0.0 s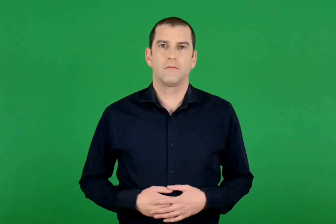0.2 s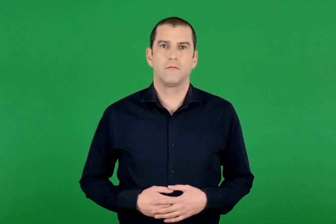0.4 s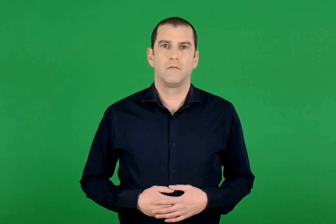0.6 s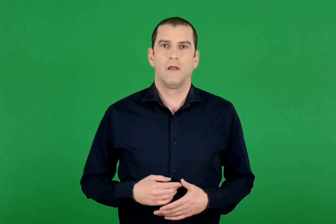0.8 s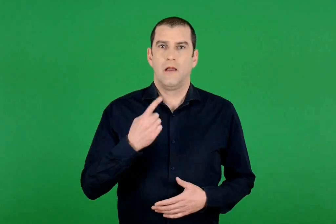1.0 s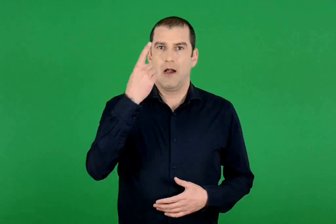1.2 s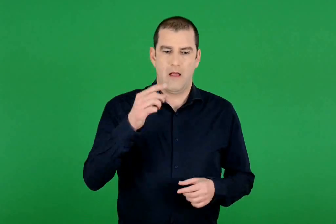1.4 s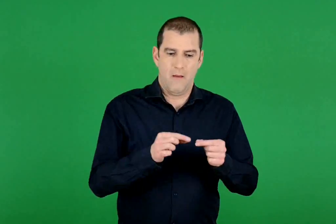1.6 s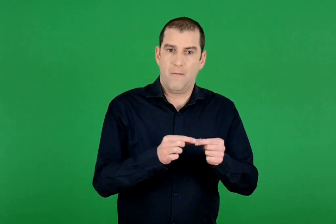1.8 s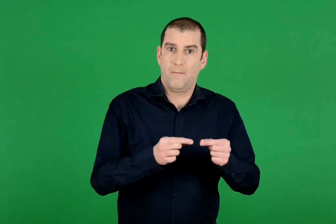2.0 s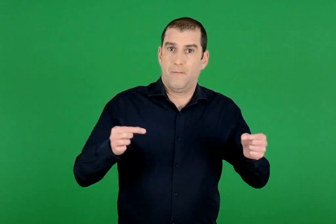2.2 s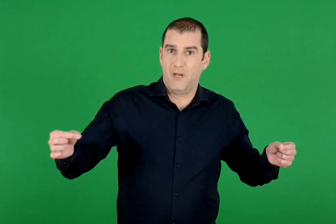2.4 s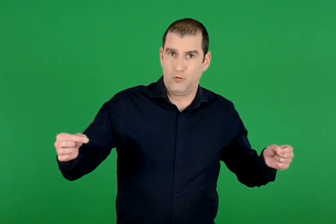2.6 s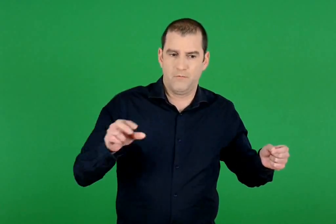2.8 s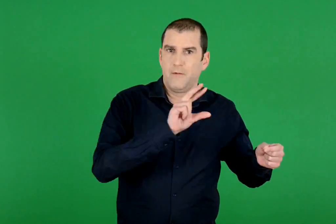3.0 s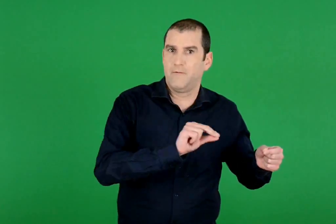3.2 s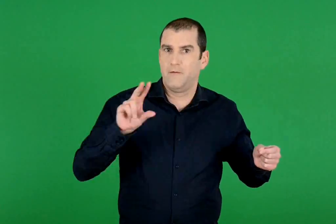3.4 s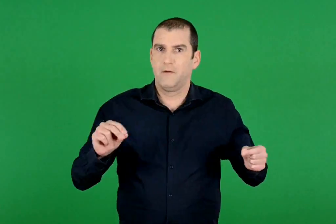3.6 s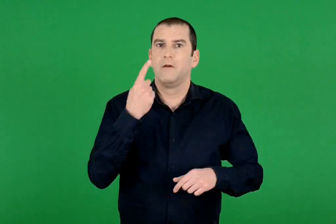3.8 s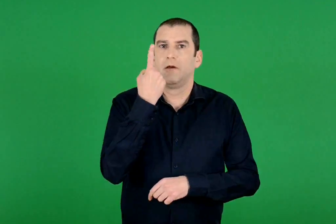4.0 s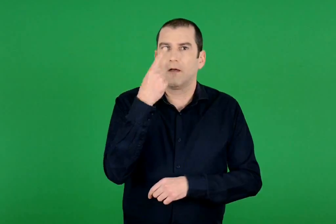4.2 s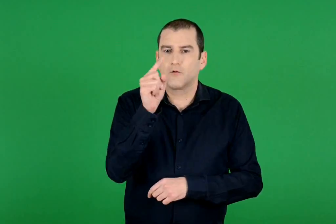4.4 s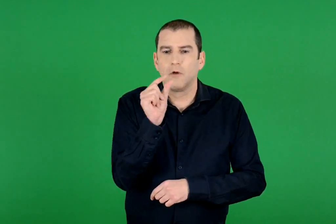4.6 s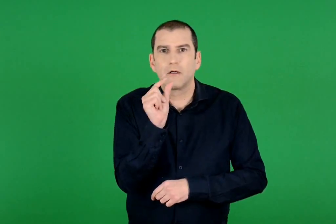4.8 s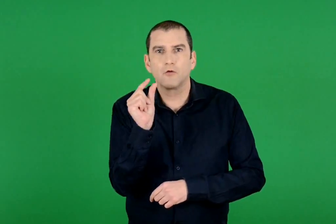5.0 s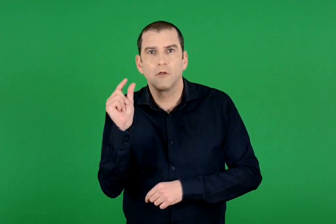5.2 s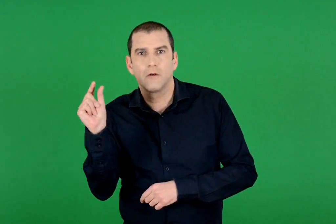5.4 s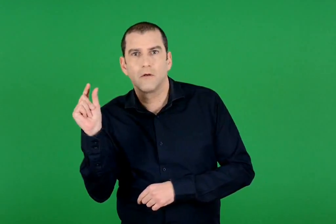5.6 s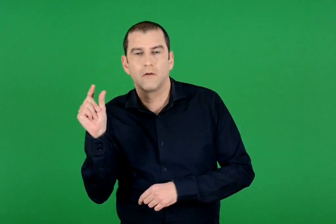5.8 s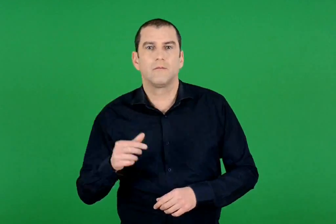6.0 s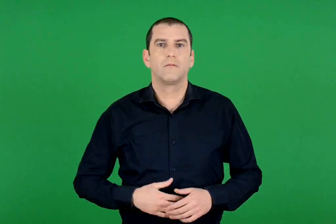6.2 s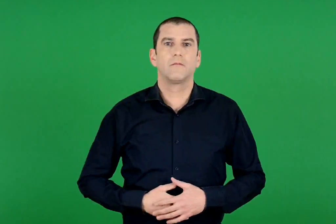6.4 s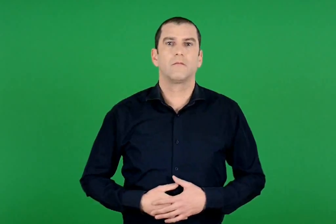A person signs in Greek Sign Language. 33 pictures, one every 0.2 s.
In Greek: 1 μέτρο = 100 εκατοστά
